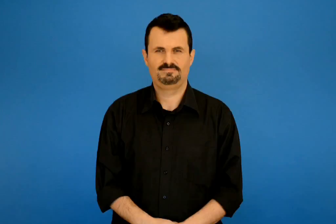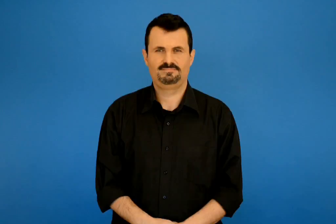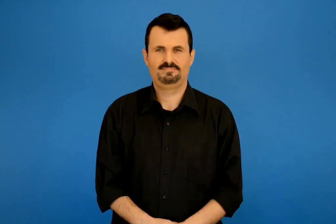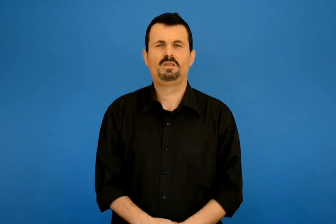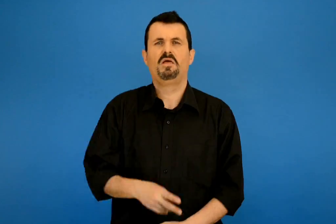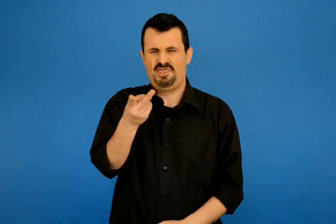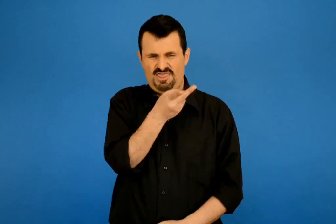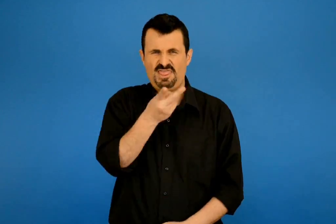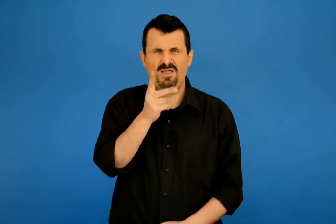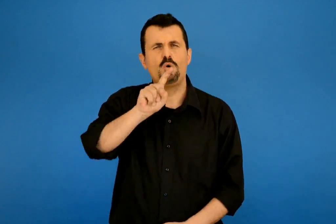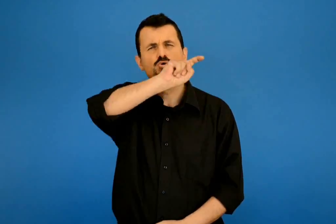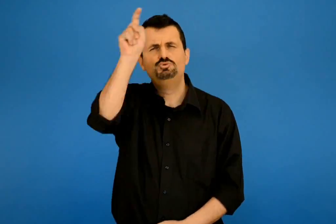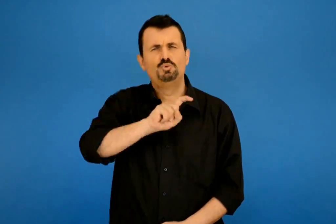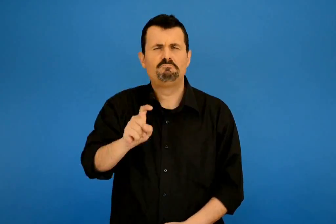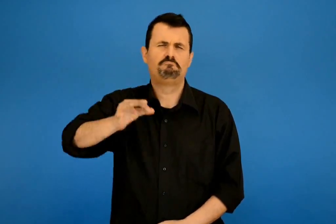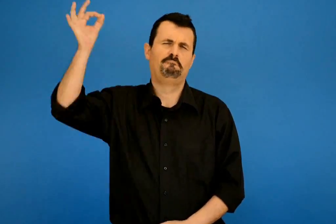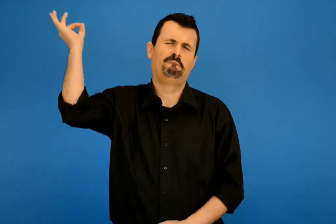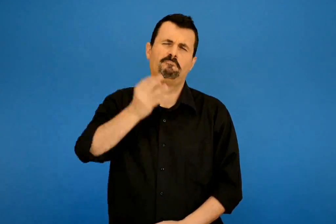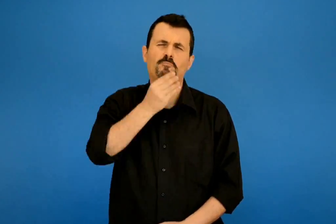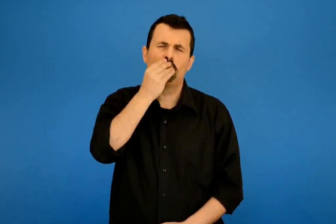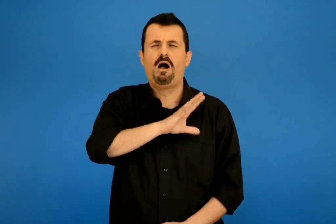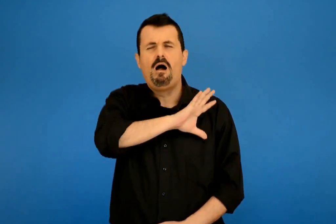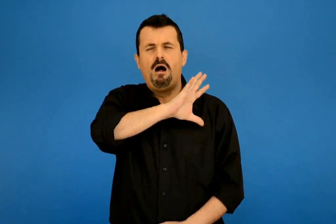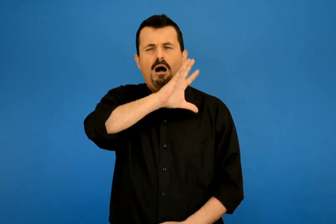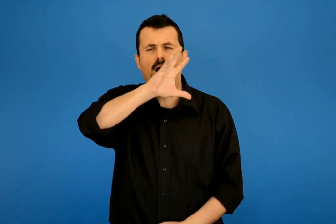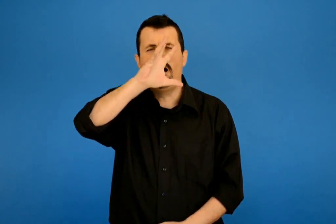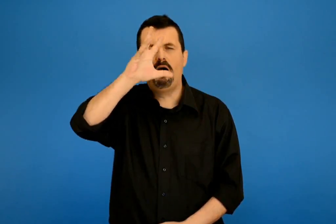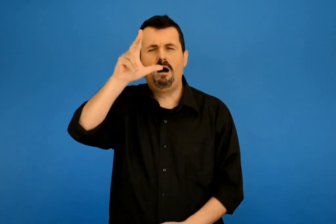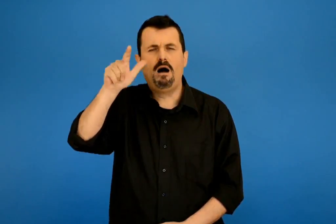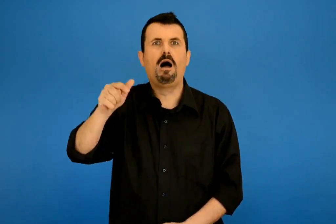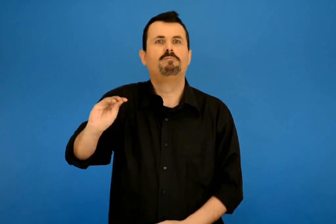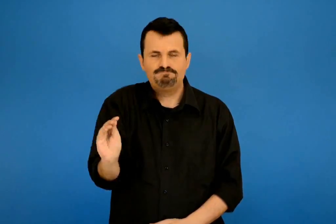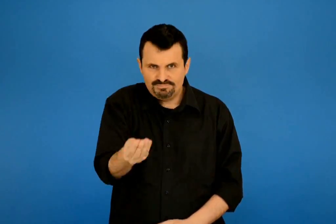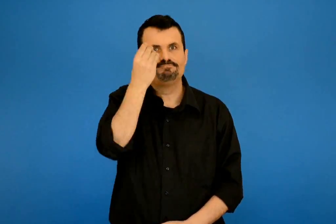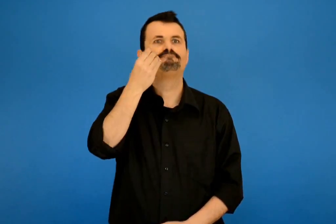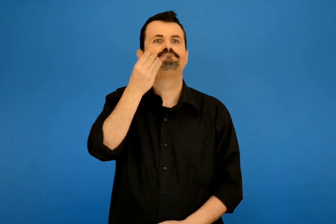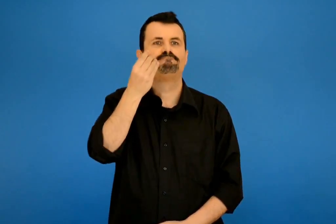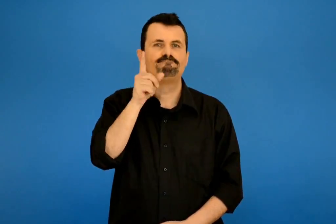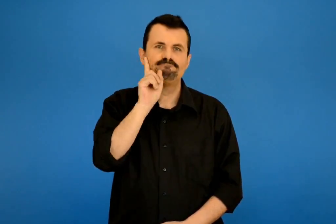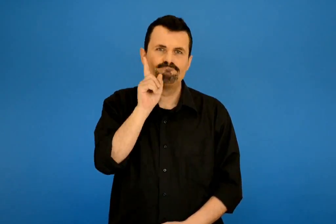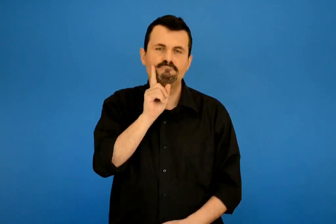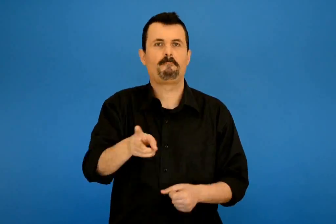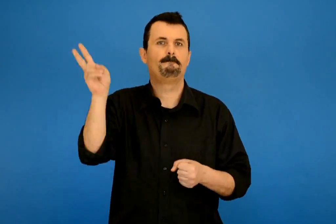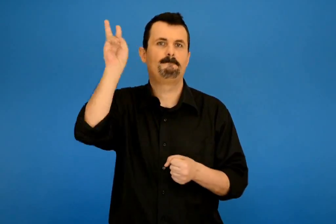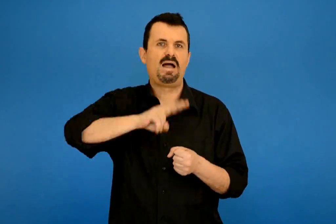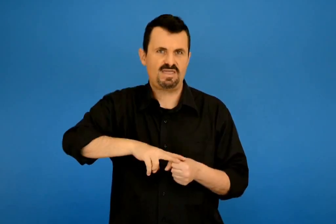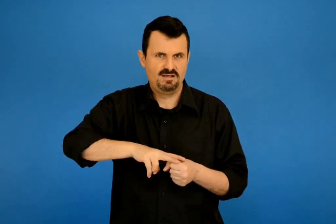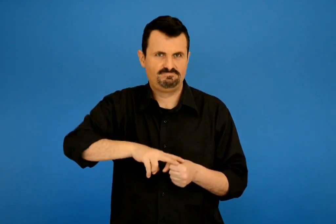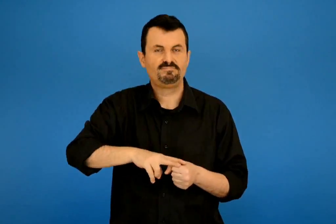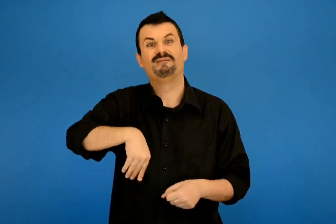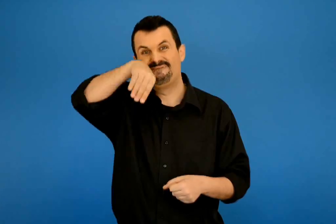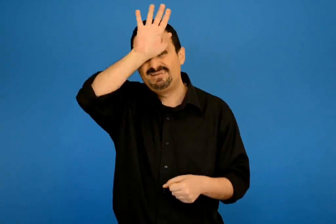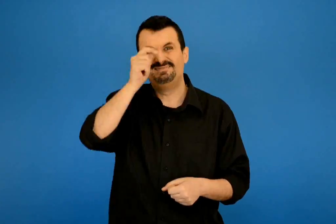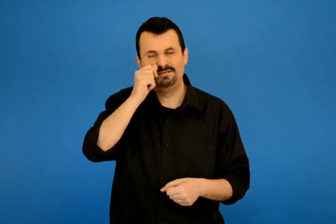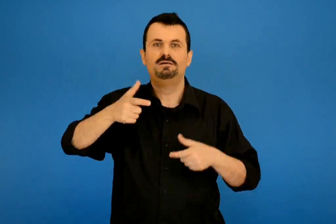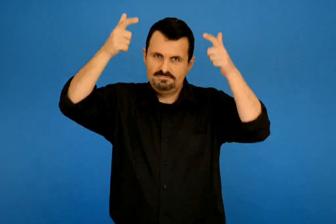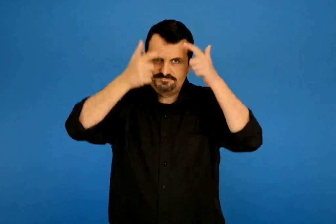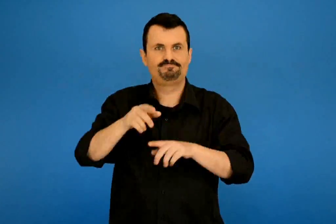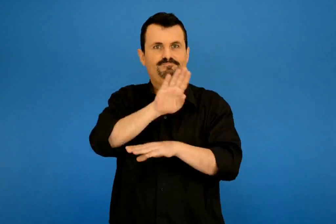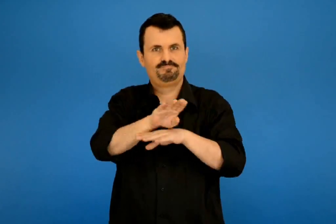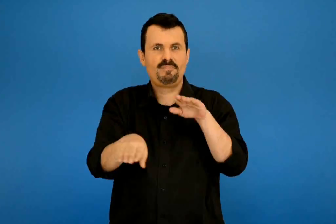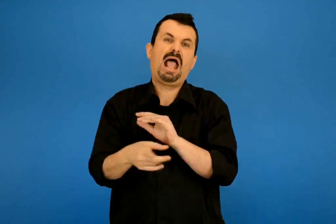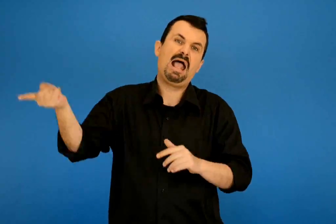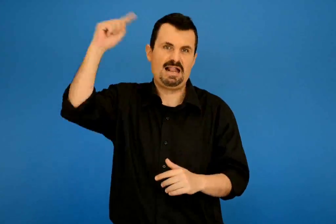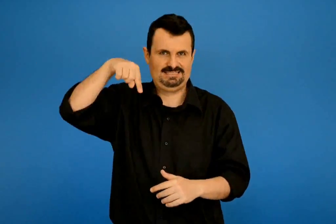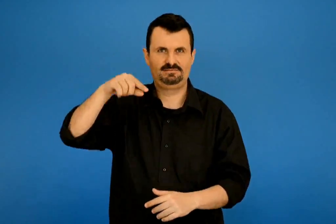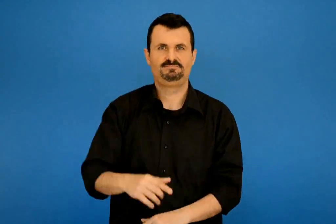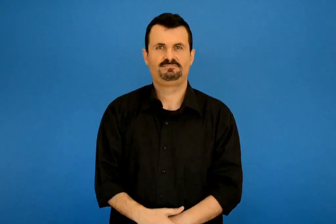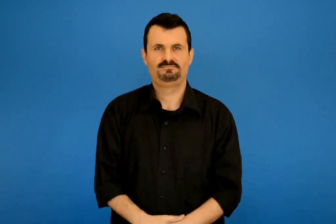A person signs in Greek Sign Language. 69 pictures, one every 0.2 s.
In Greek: ζούσανε καλά μέχρι που ήρθε μια εποχή και η γυναικά πέθανε ο βασιλιάς ξαναπαντρεύτηκε
